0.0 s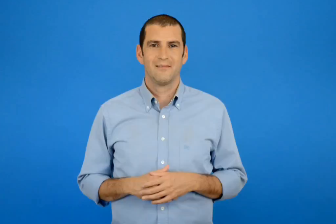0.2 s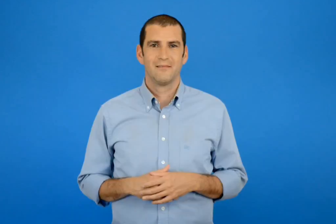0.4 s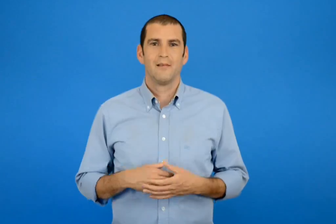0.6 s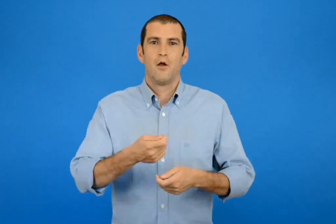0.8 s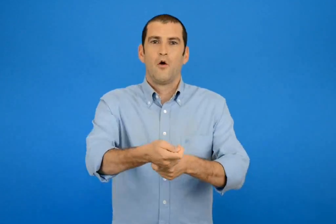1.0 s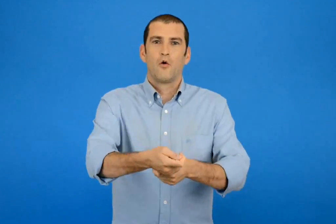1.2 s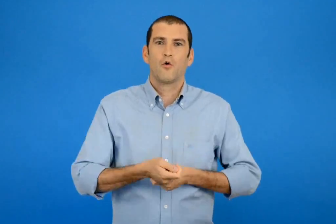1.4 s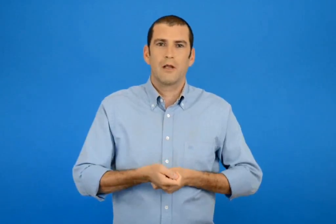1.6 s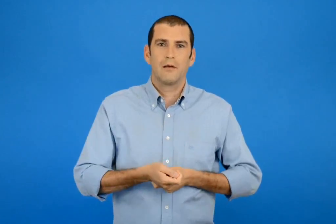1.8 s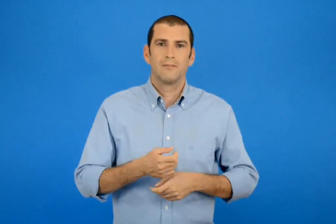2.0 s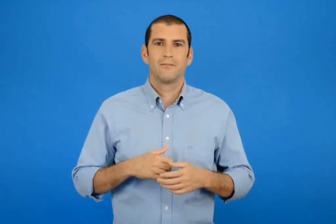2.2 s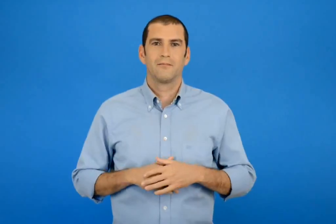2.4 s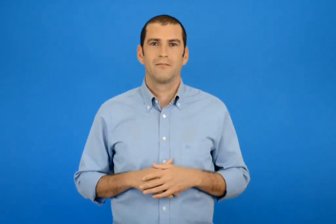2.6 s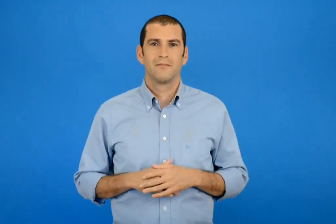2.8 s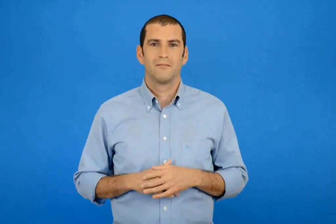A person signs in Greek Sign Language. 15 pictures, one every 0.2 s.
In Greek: κορέα
